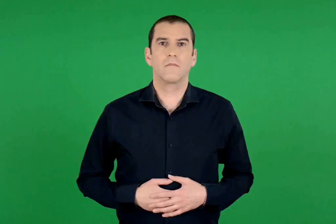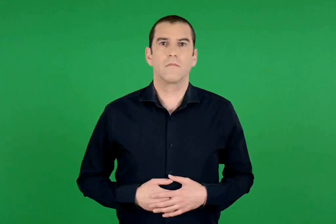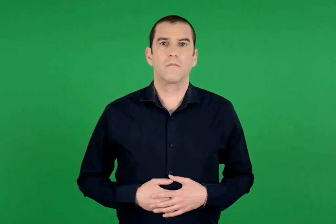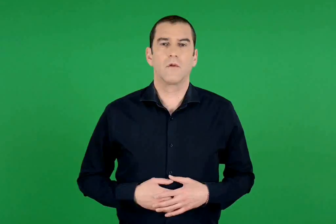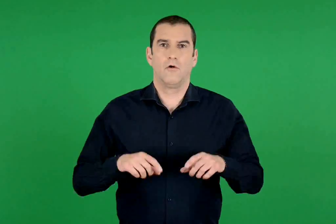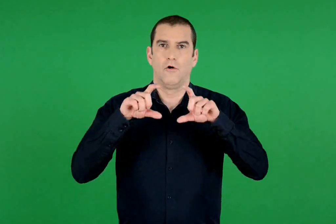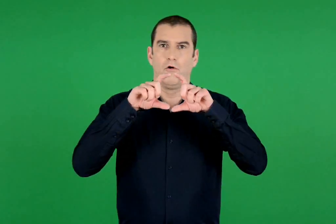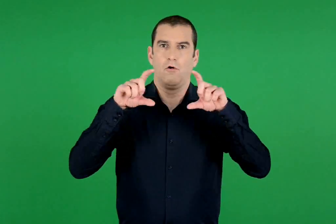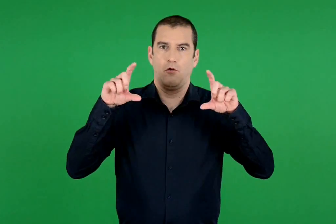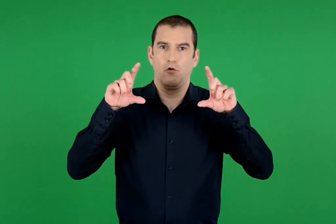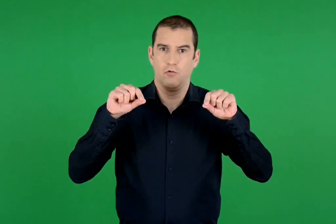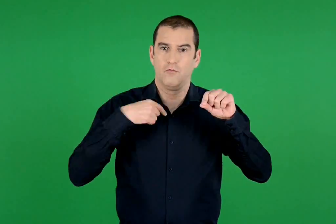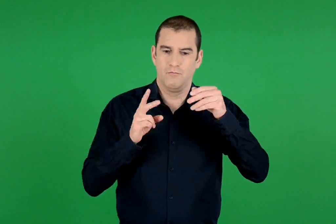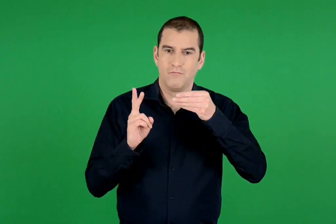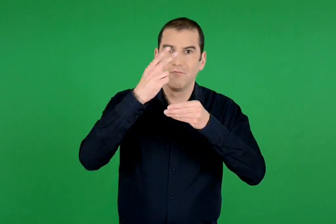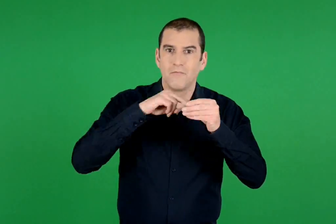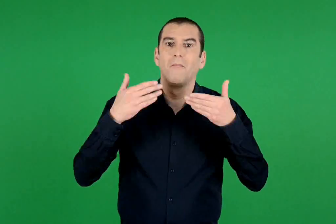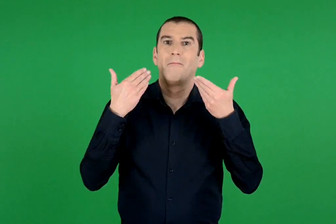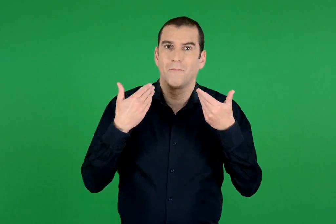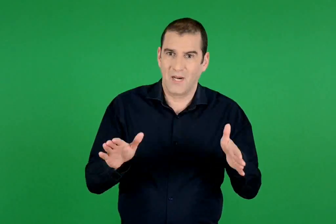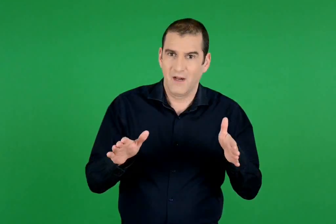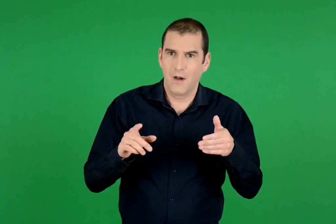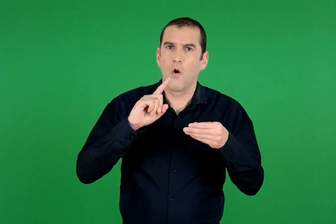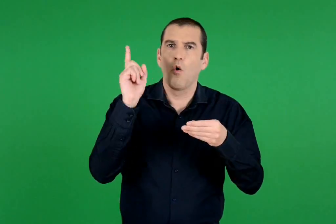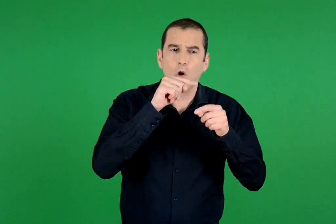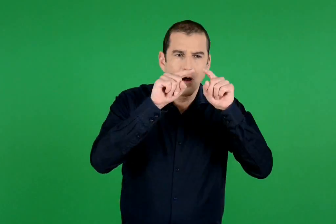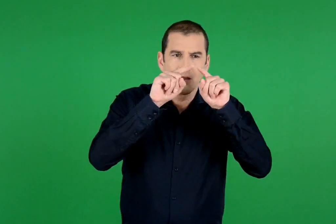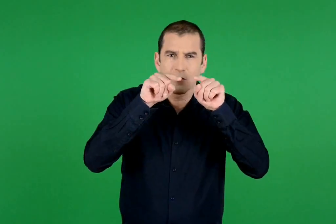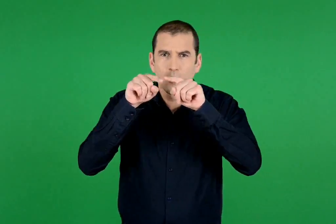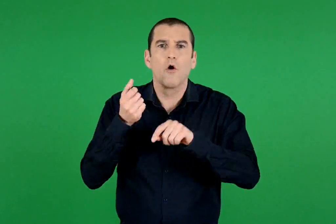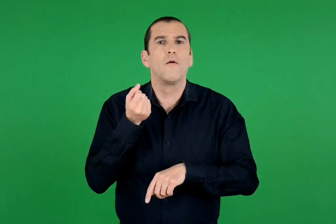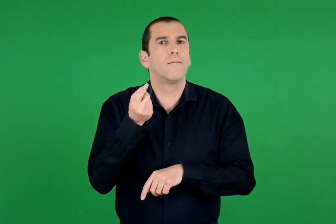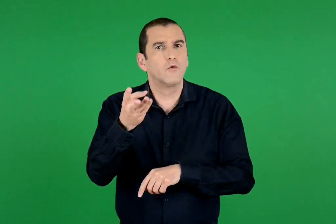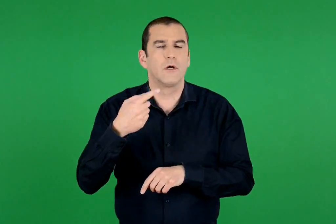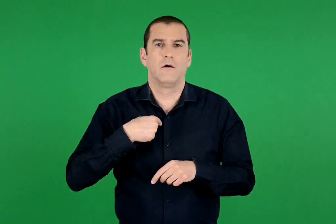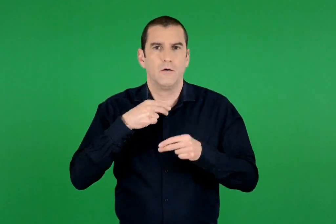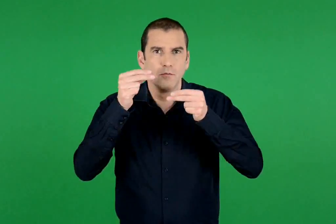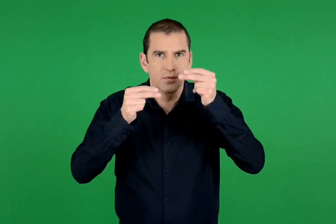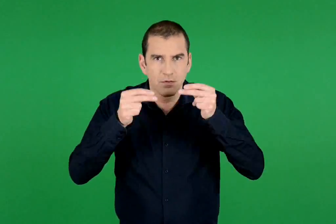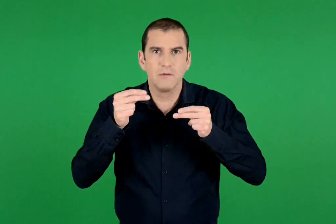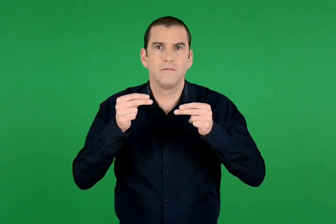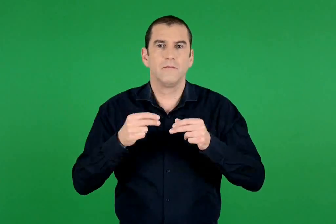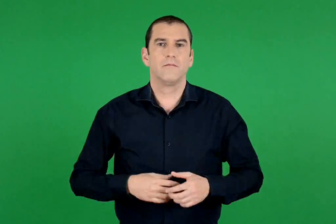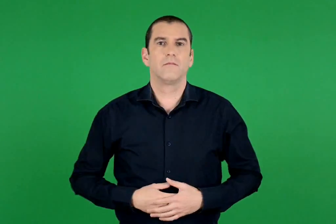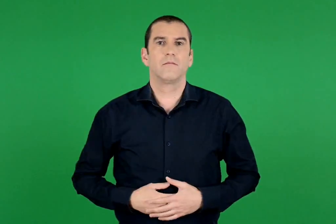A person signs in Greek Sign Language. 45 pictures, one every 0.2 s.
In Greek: υπολογίζουμε πόσα είναι όλα τα τετραγωνάκια στο ορθογώνιο που κόψαμε
